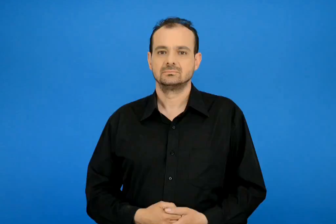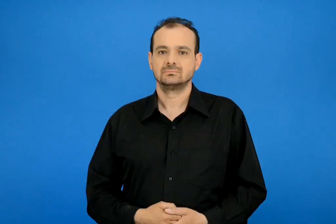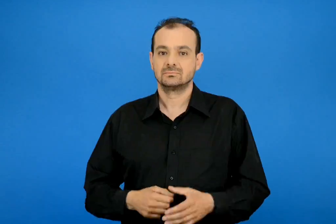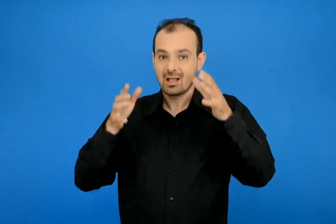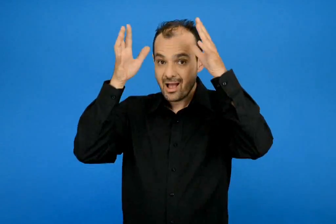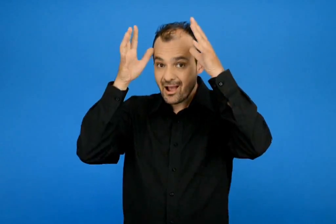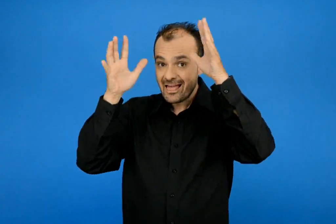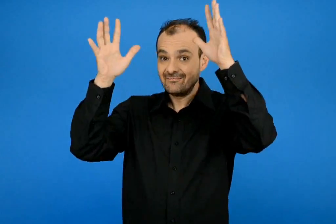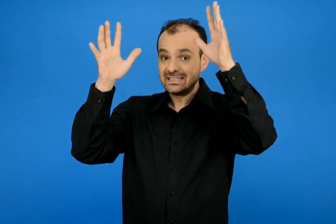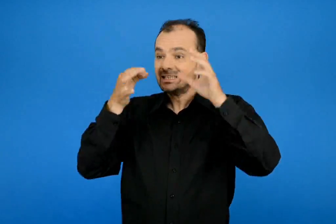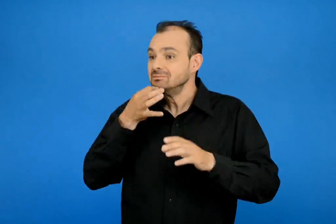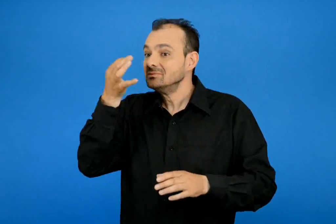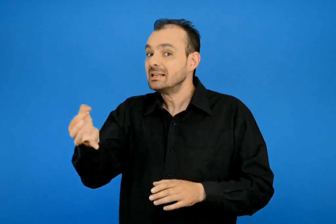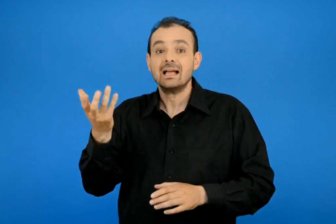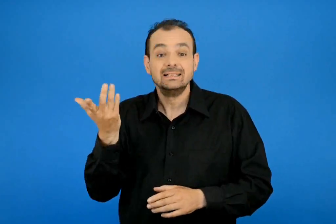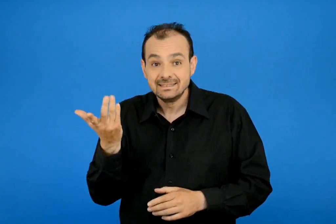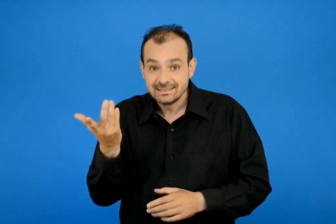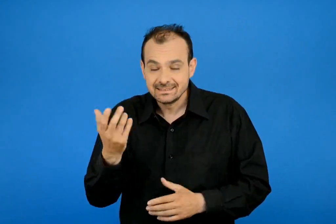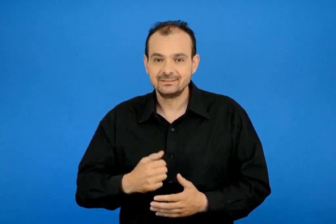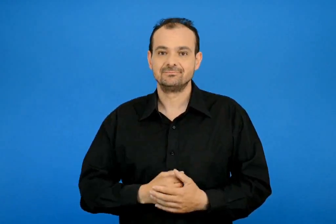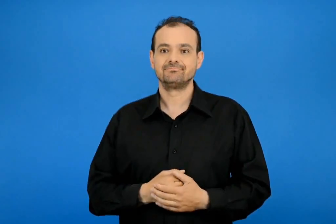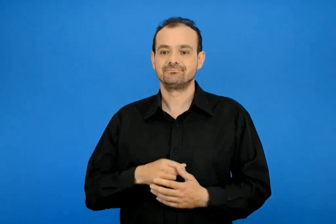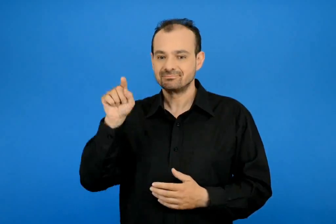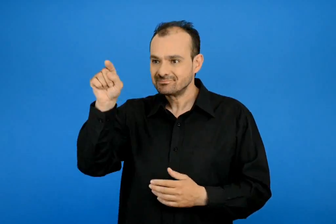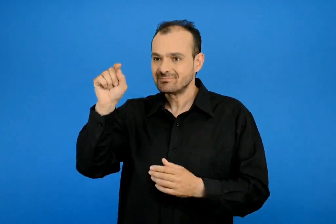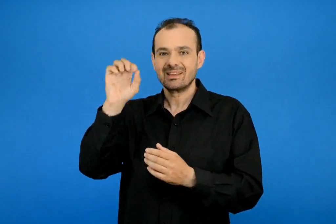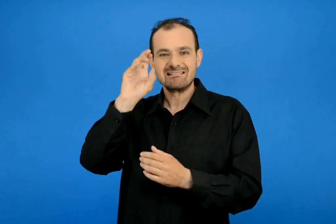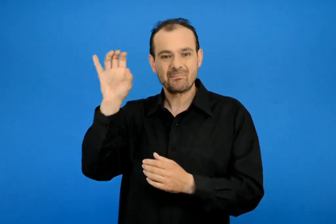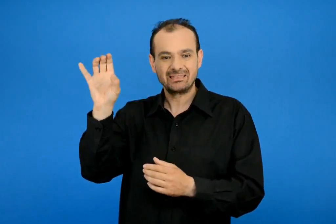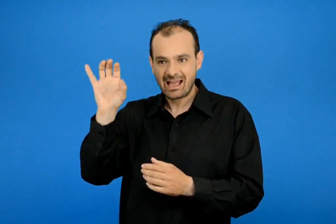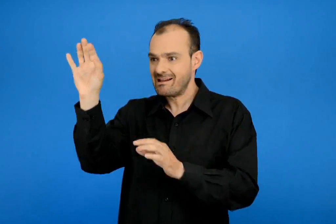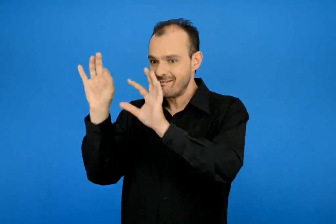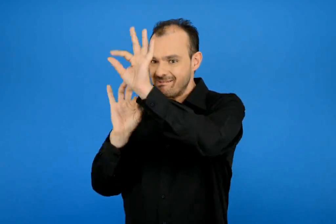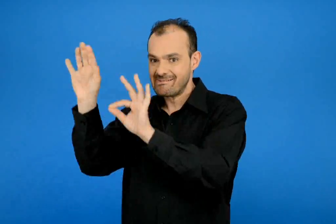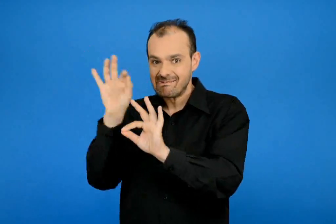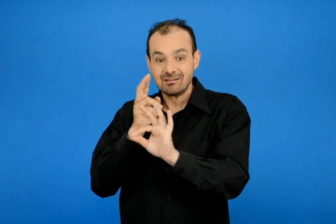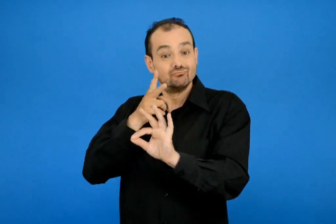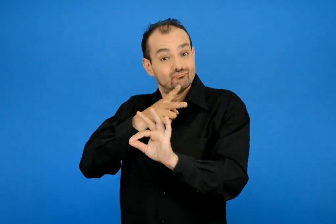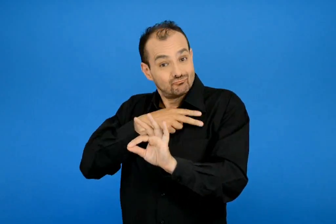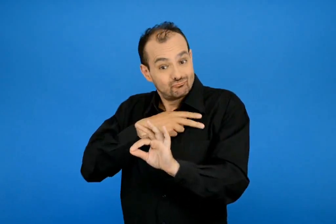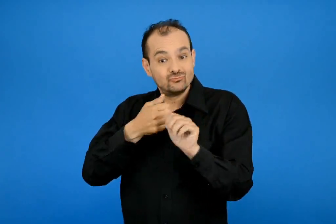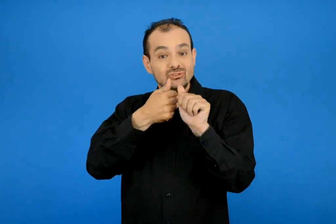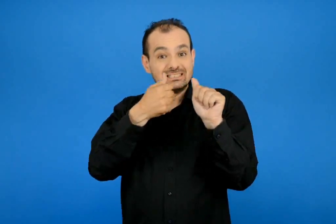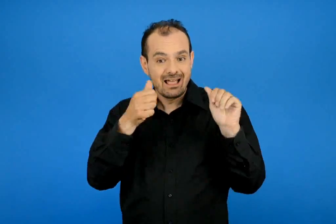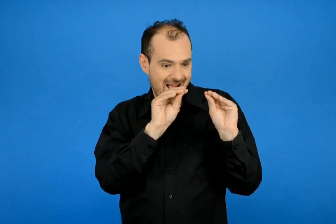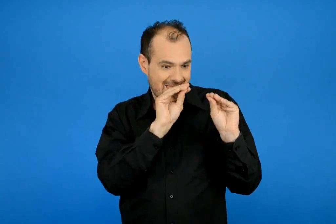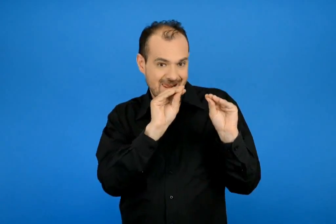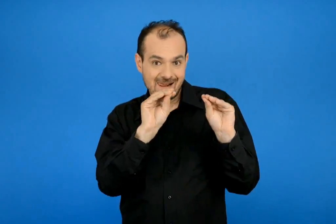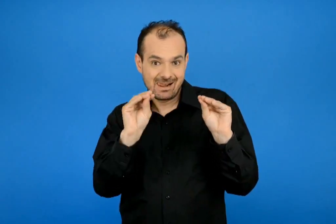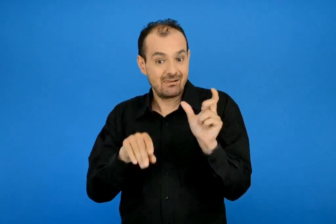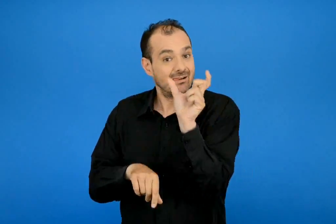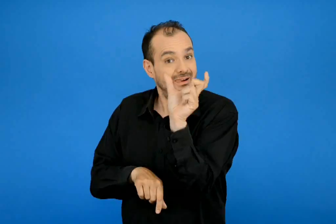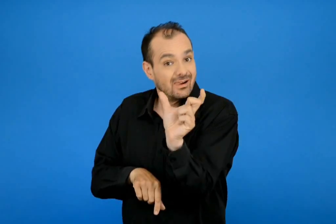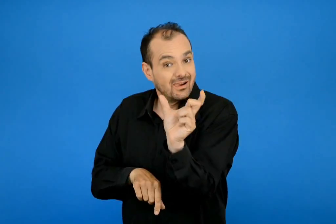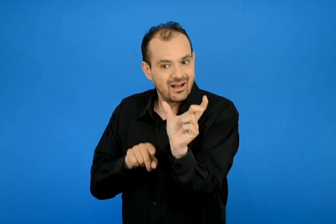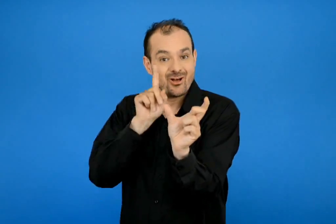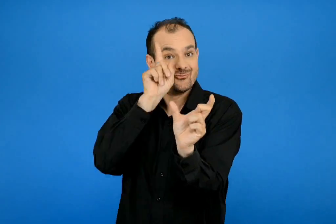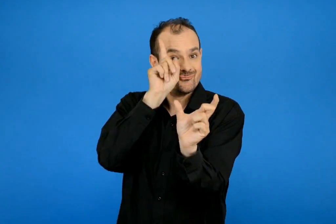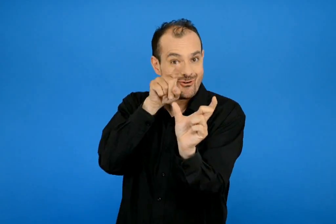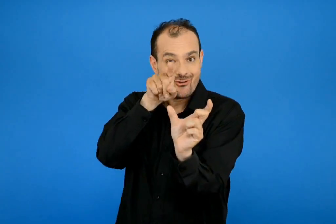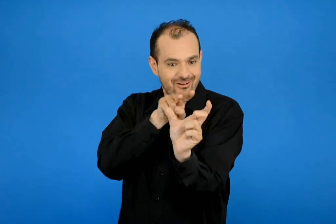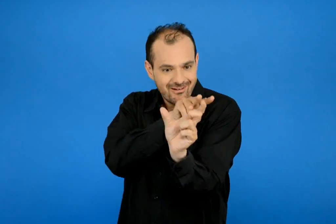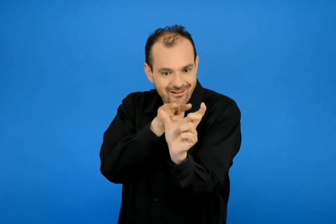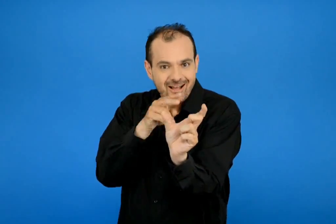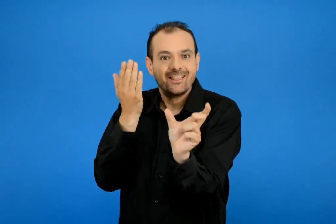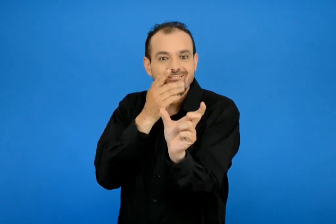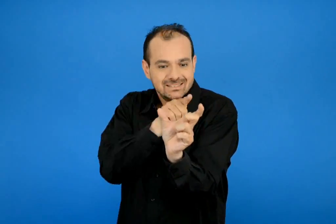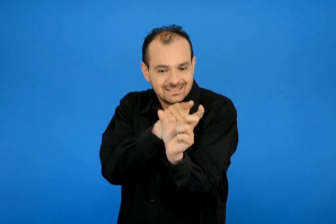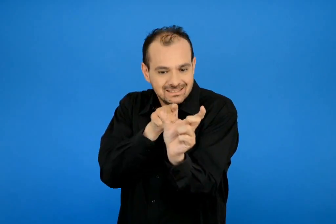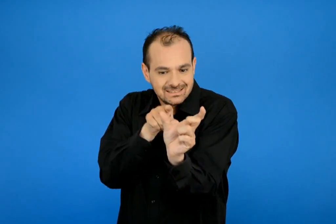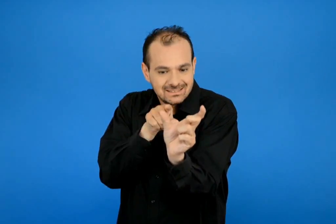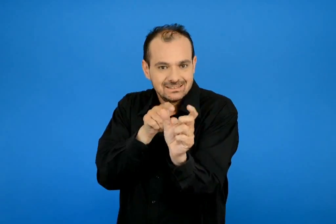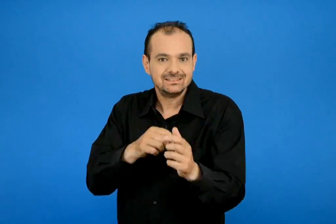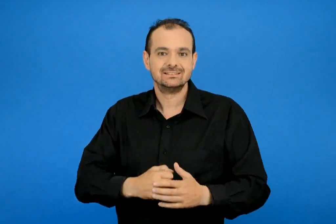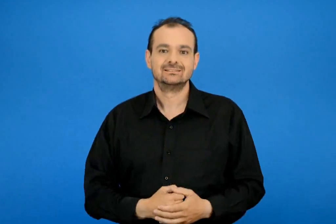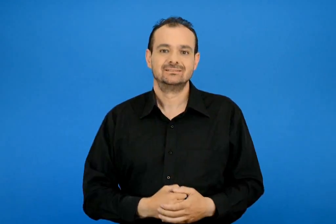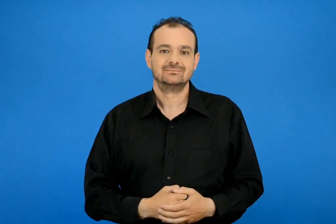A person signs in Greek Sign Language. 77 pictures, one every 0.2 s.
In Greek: τι λέει το ελάφι ; γράψε τα γράμματα στη σωστή σειρά βάλε τόνο και διάβασε
